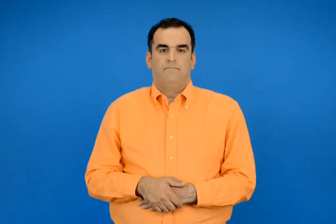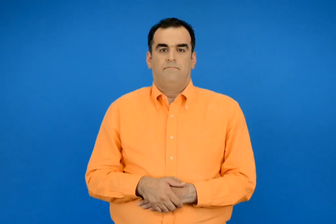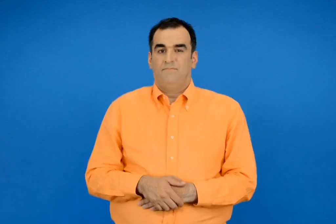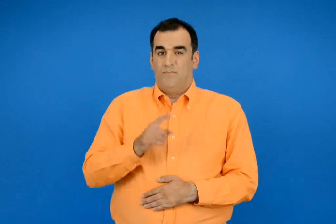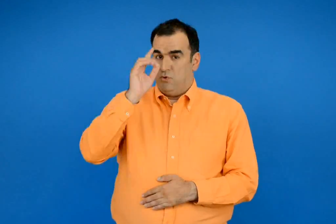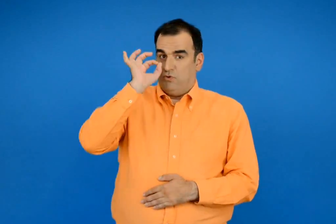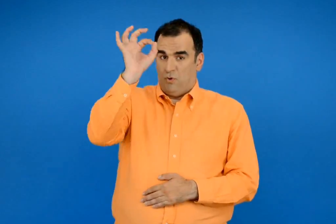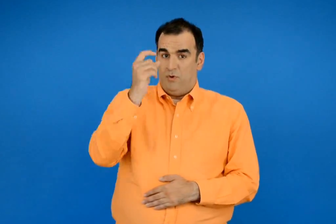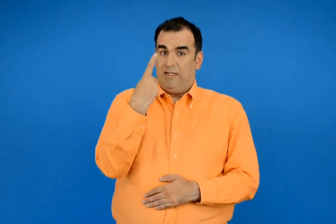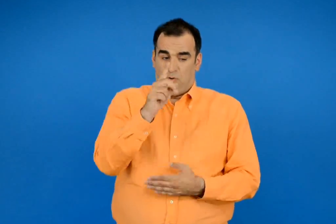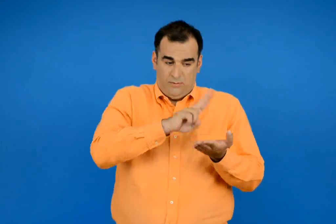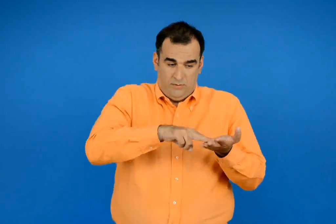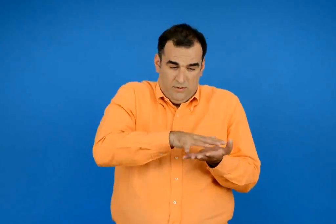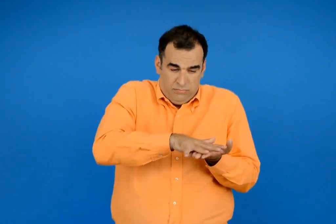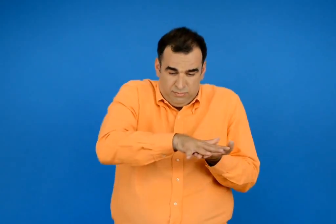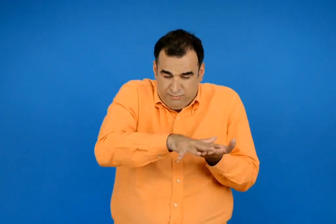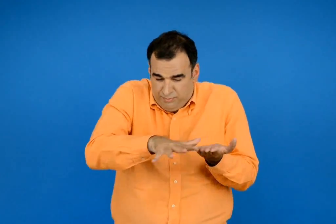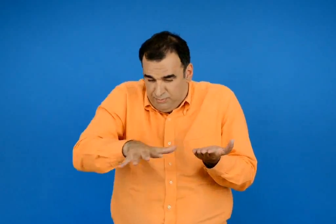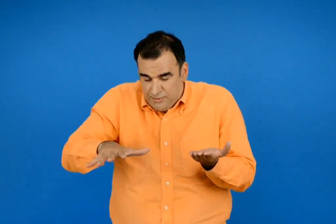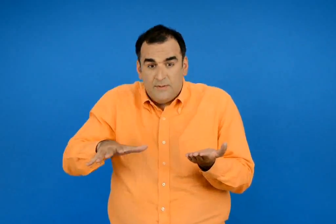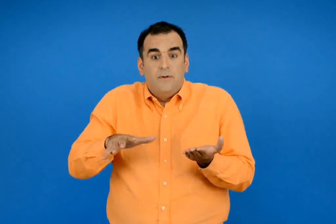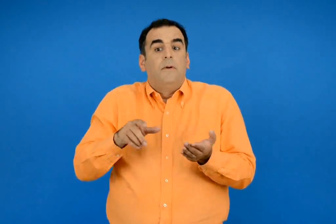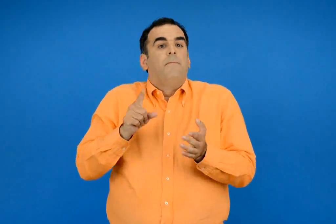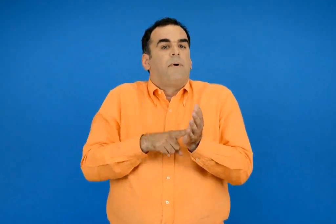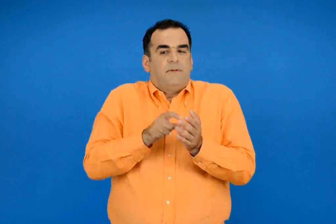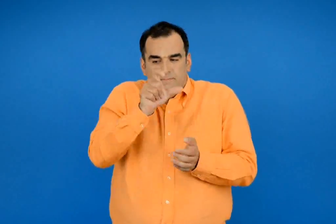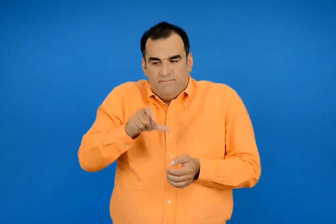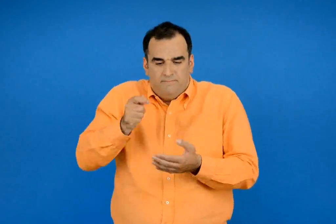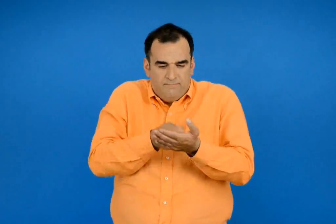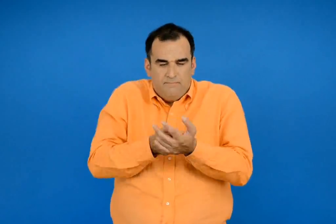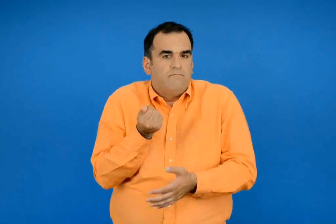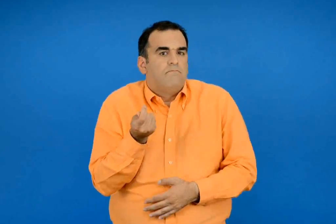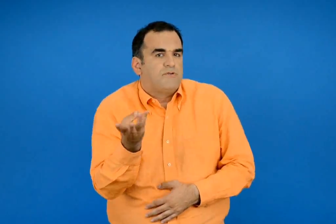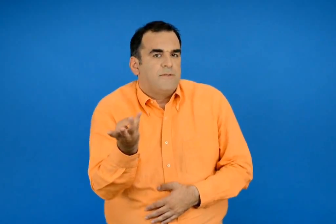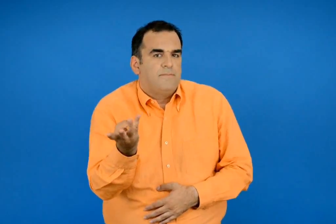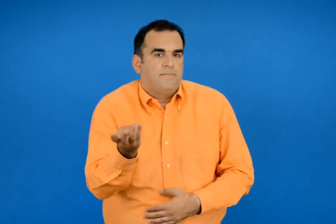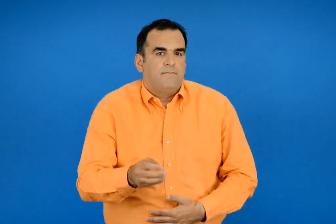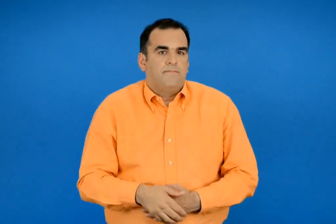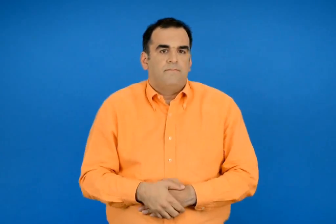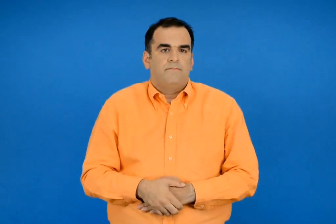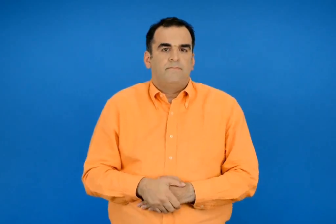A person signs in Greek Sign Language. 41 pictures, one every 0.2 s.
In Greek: ποσά πρέπει να αγοράσει η καθεμιά ώστε να έχει συνολικά 100 αυτοκόλλητα ;
